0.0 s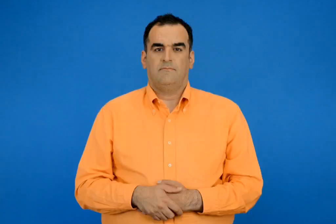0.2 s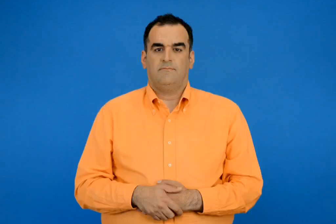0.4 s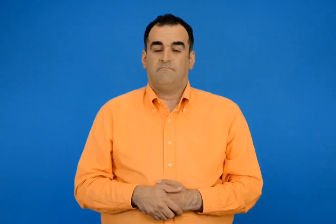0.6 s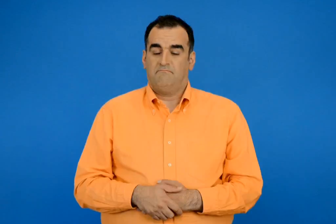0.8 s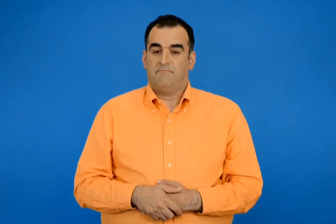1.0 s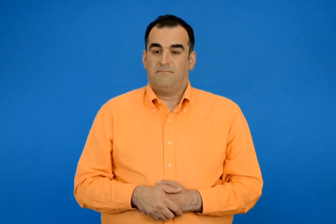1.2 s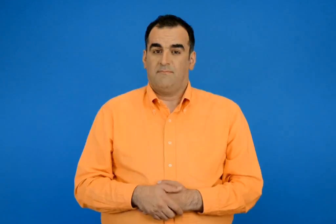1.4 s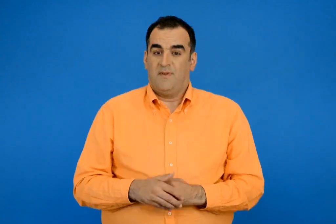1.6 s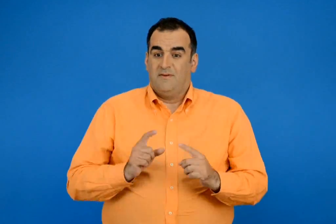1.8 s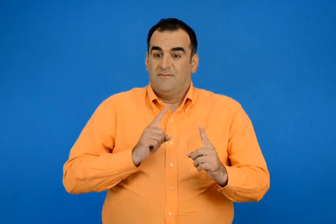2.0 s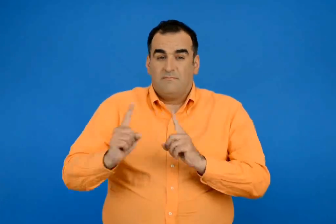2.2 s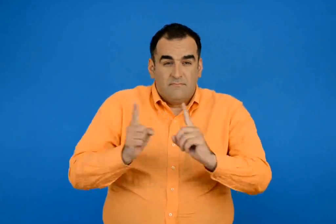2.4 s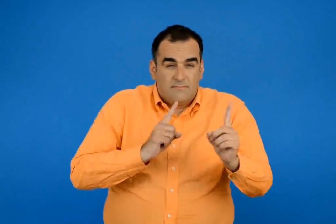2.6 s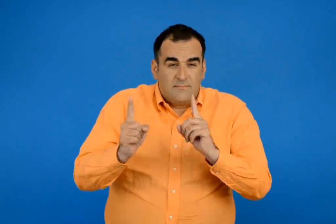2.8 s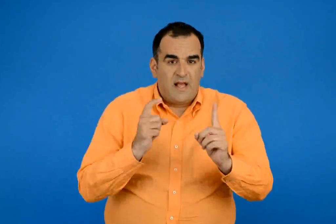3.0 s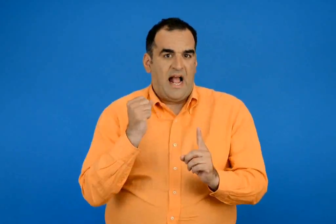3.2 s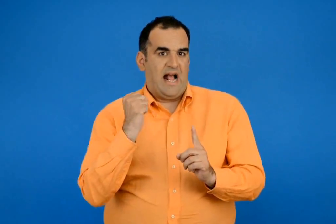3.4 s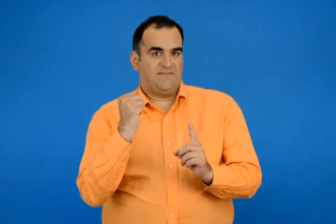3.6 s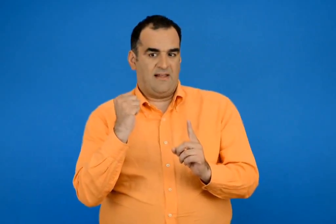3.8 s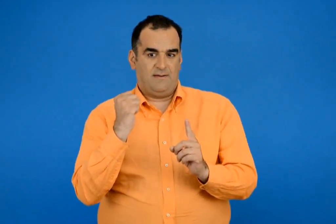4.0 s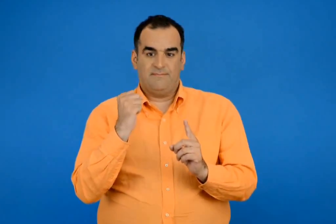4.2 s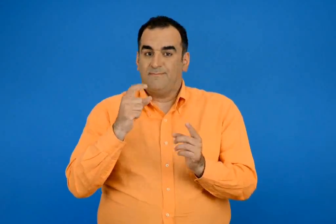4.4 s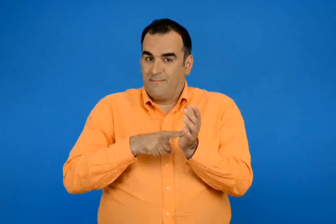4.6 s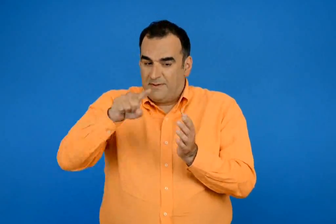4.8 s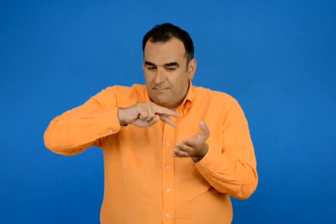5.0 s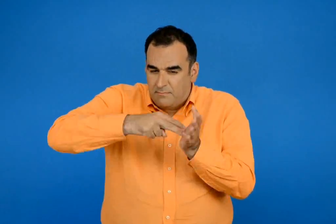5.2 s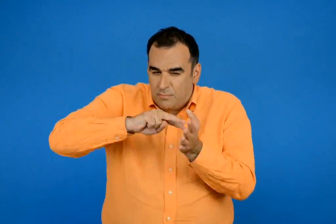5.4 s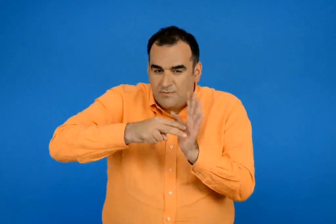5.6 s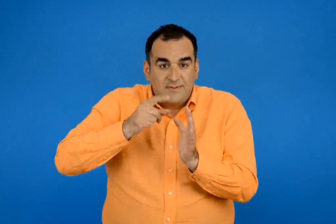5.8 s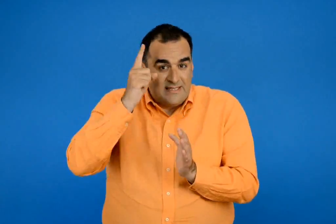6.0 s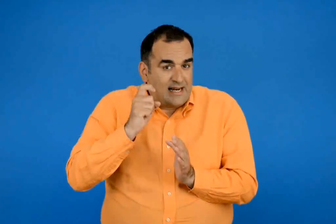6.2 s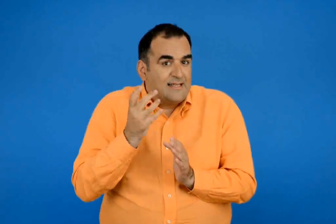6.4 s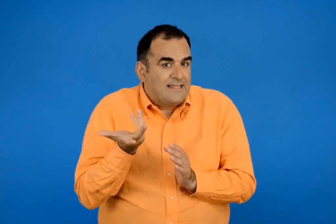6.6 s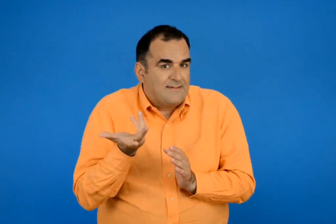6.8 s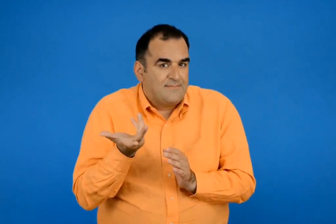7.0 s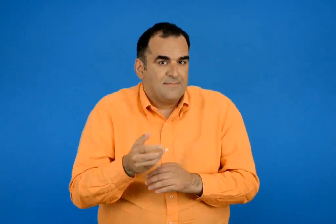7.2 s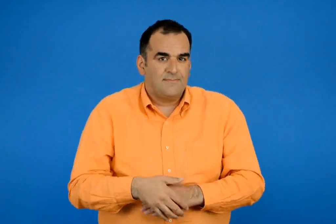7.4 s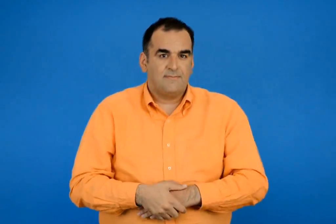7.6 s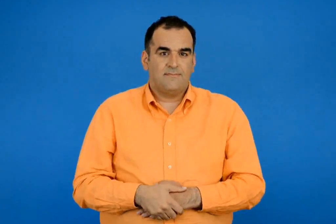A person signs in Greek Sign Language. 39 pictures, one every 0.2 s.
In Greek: ξέρετε τι πρέπει να προσέχουμε για να κυκλοφορούμε με ασφάλεια ;
